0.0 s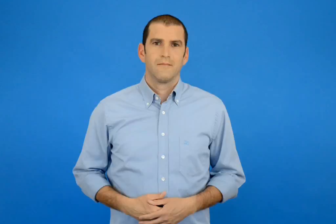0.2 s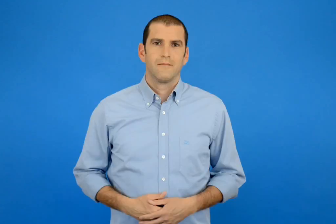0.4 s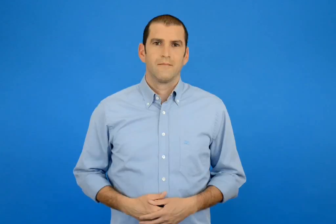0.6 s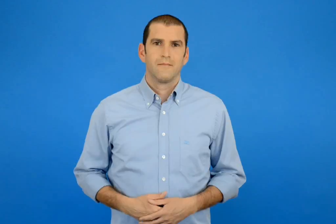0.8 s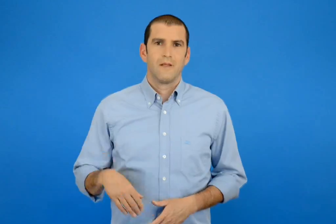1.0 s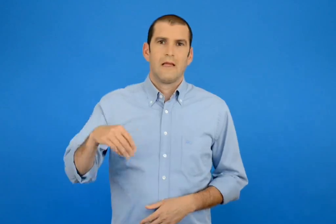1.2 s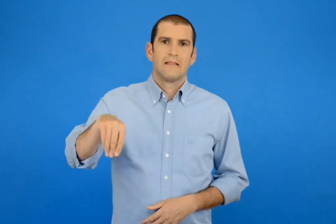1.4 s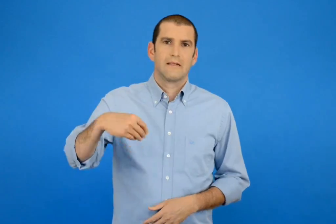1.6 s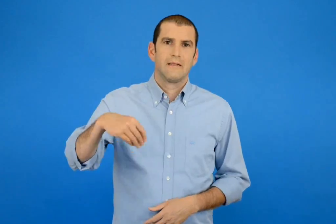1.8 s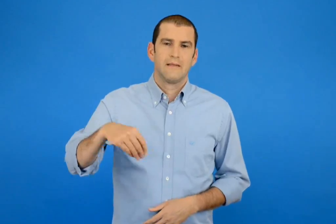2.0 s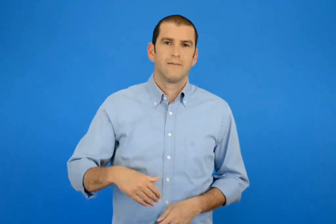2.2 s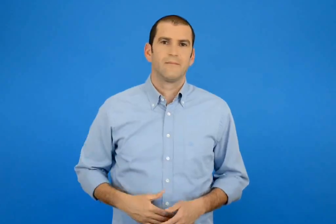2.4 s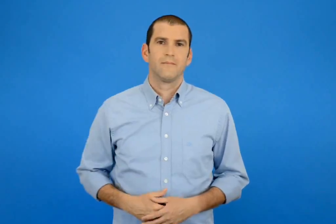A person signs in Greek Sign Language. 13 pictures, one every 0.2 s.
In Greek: τρίτη
